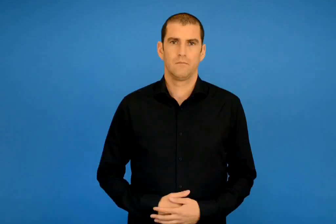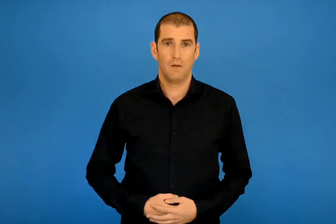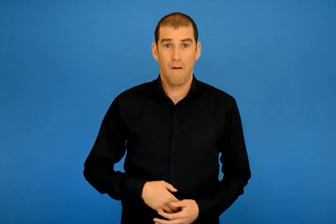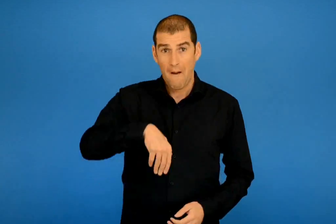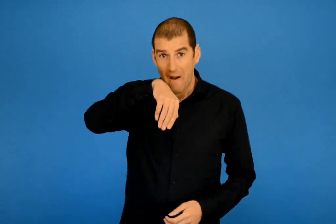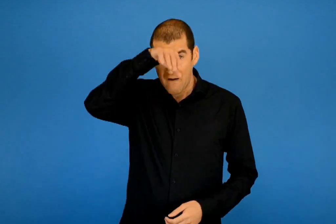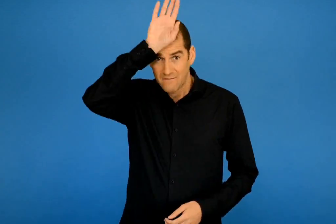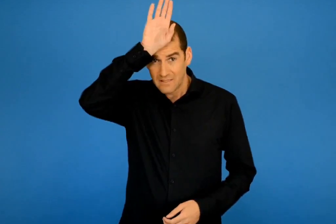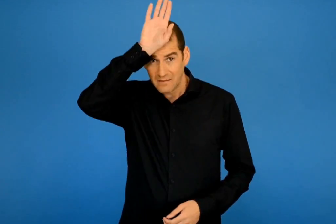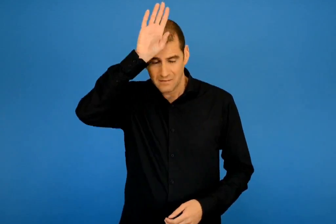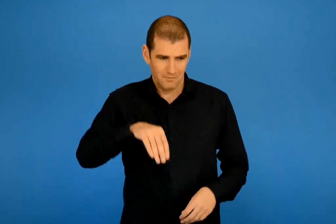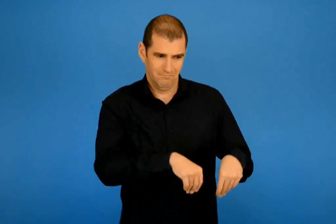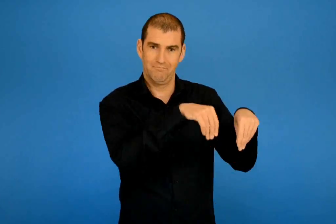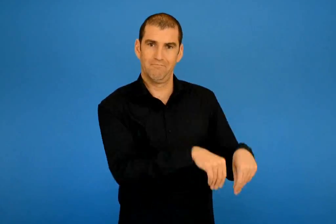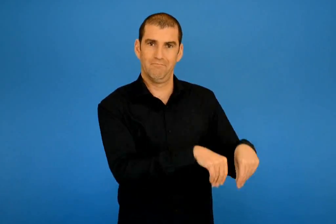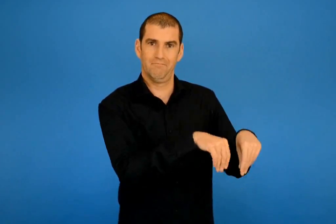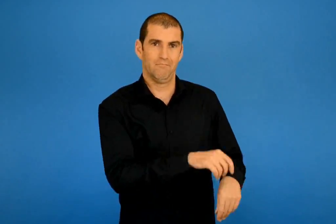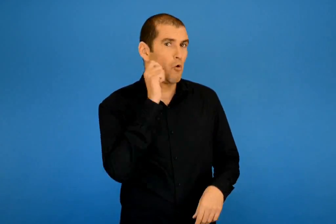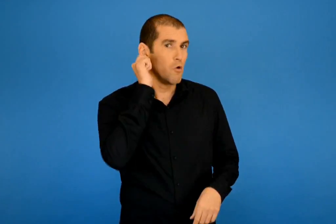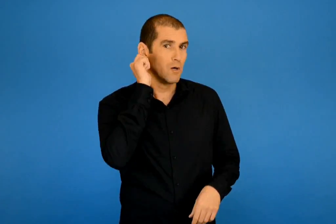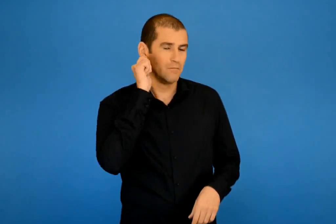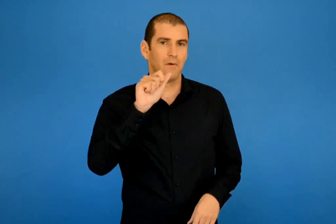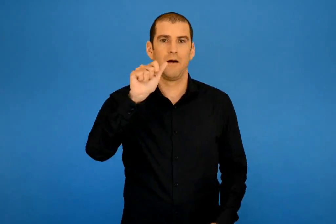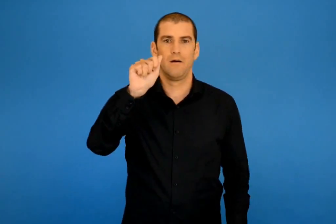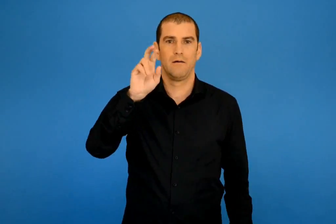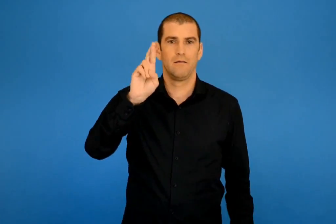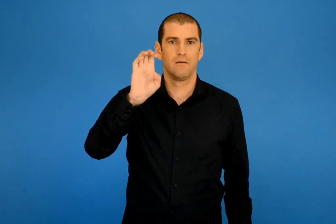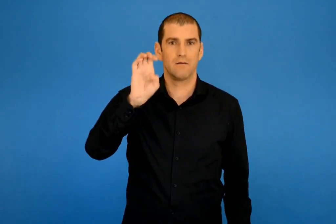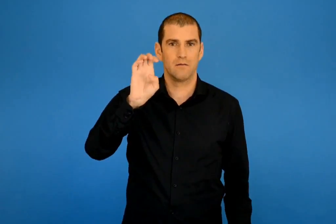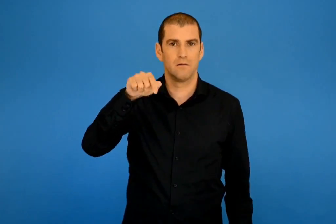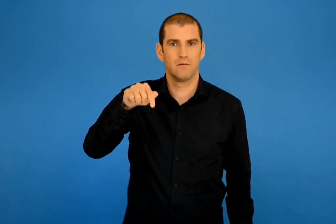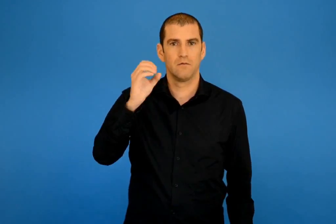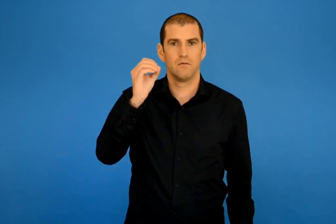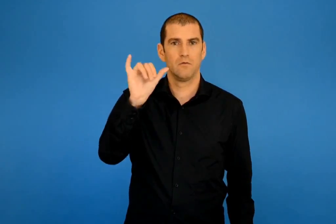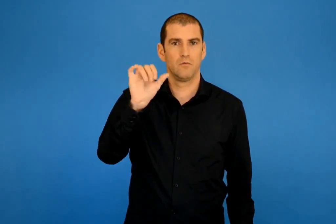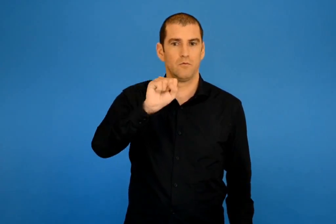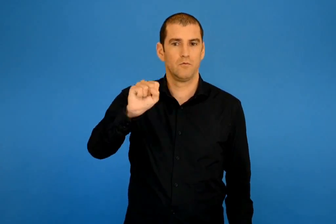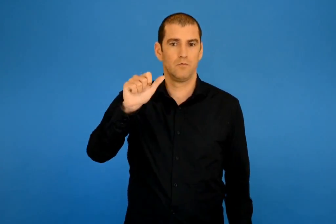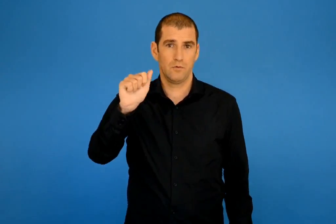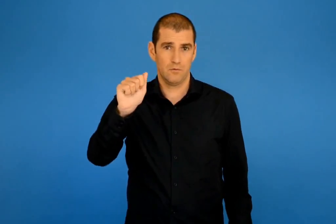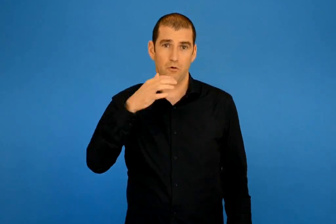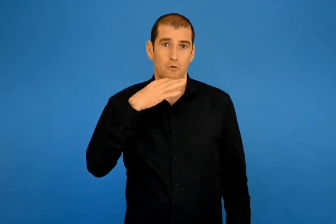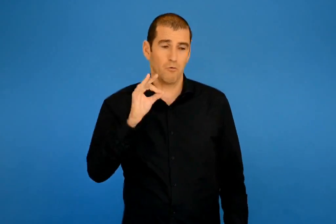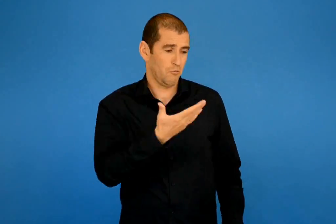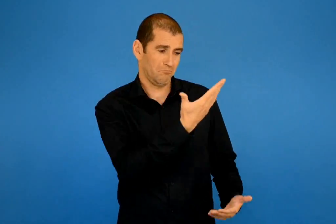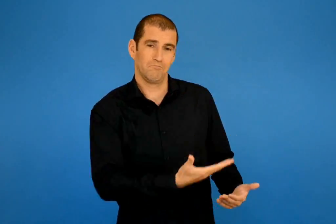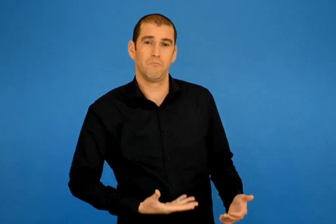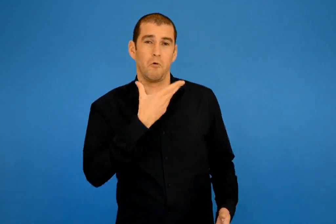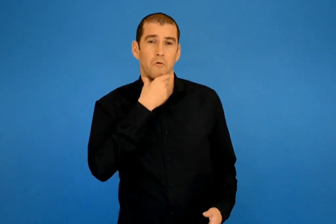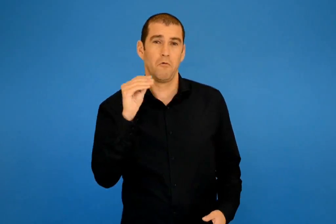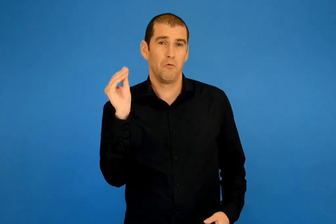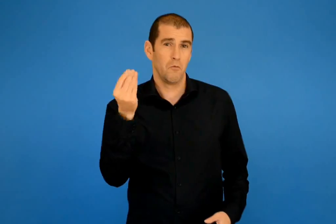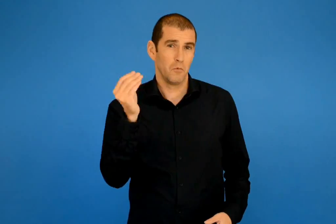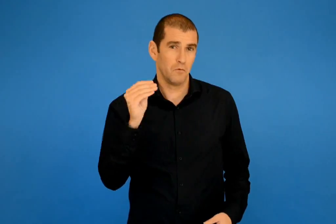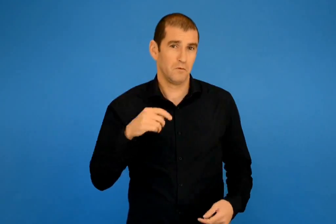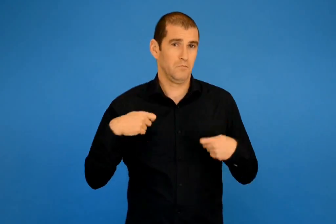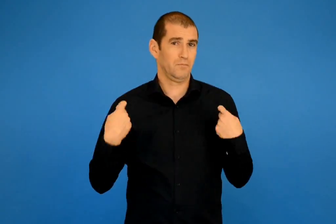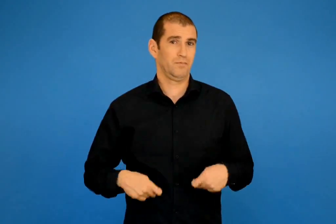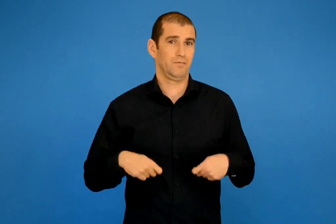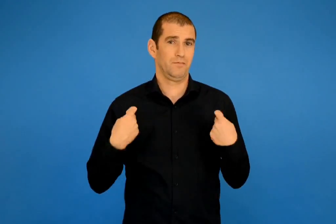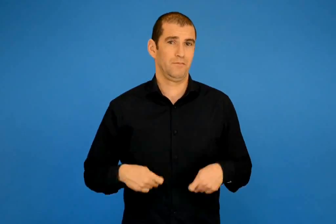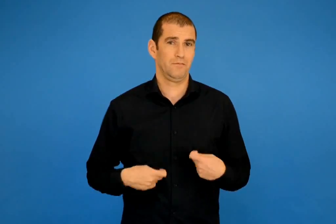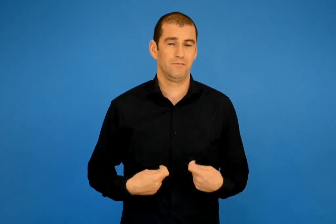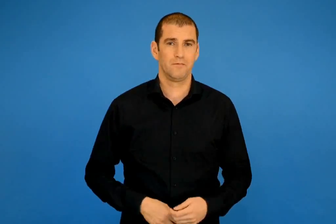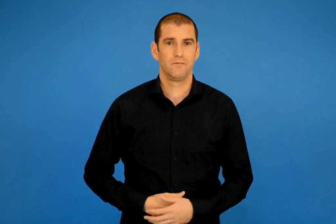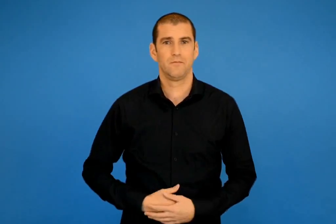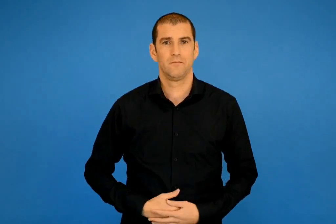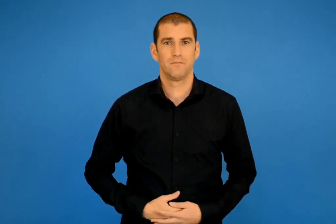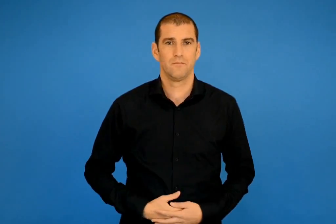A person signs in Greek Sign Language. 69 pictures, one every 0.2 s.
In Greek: όνομα ο ρήγας έδωσε στην κόρη αρετούσα για τα καλά της τα πολλά τα πλούτη και τα λούσα
